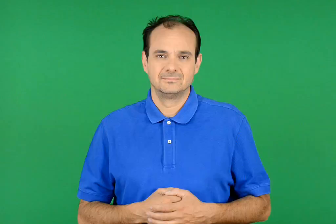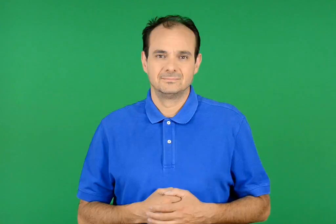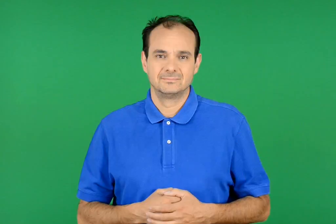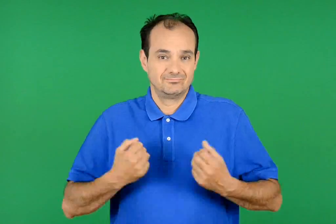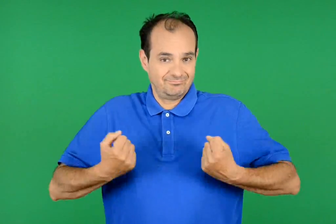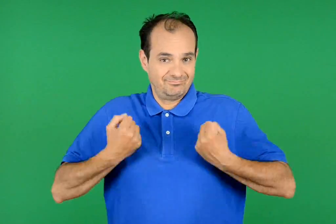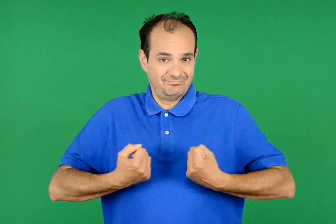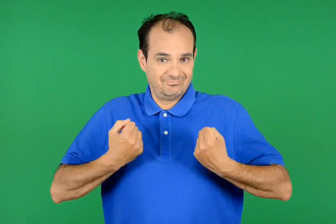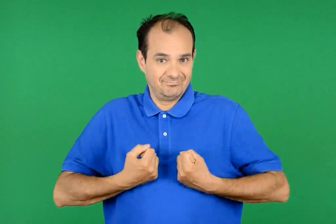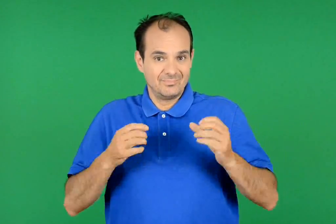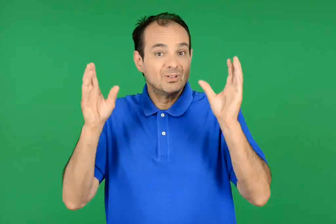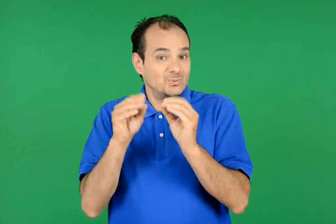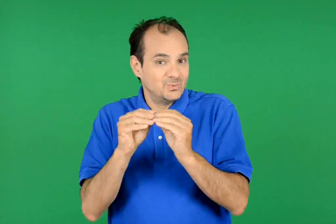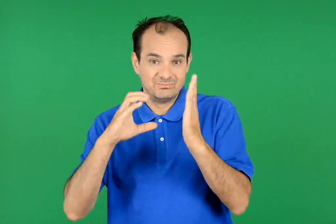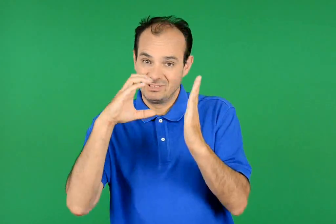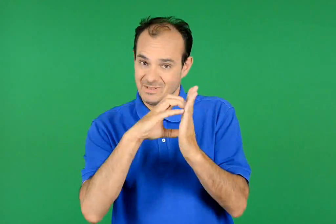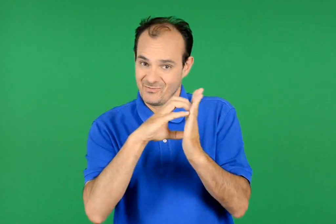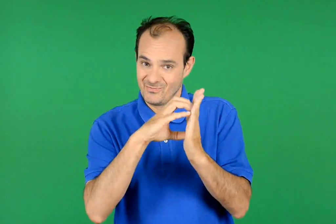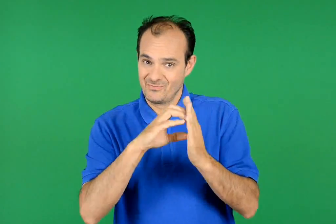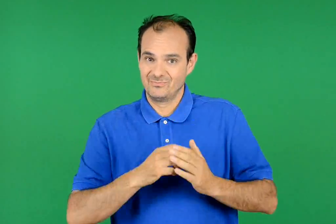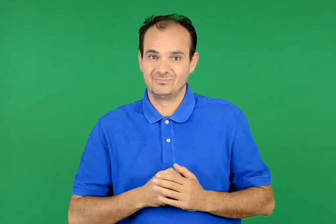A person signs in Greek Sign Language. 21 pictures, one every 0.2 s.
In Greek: παίζω με το κείμενο
